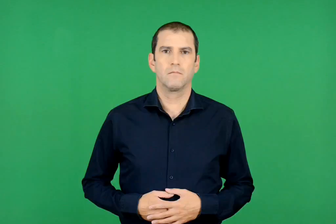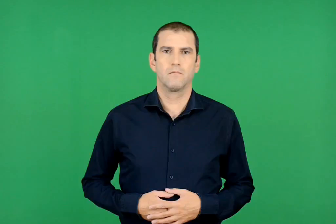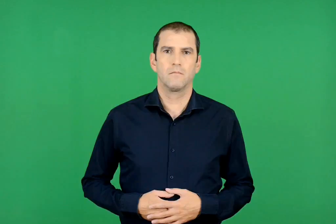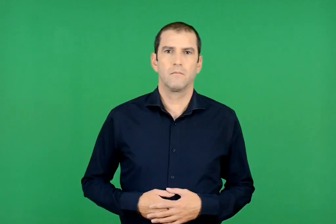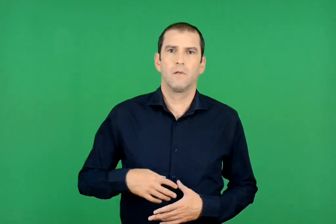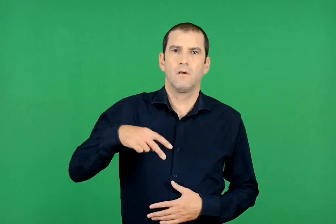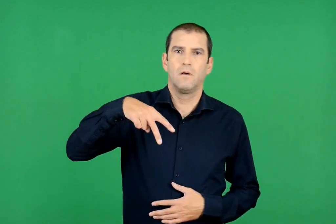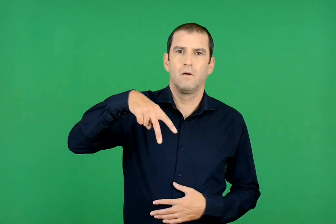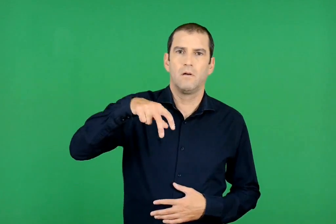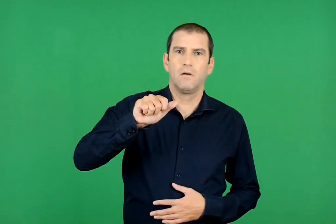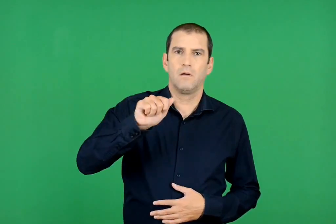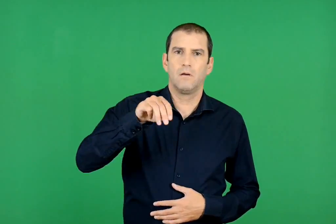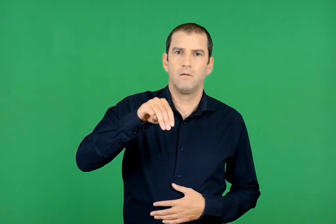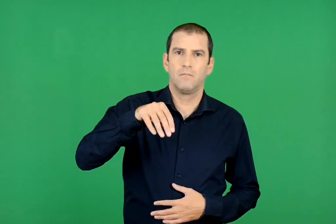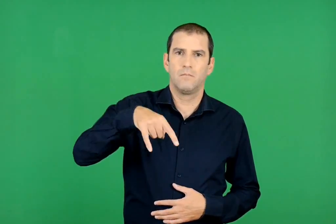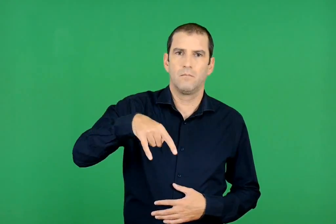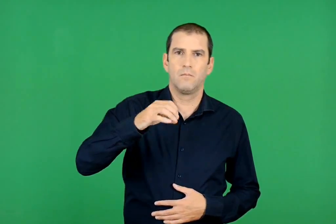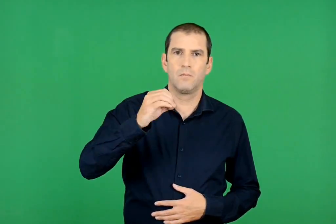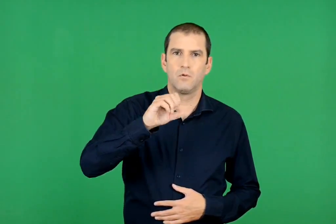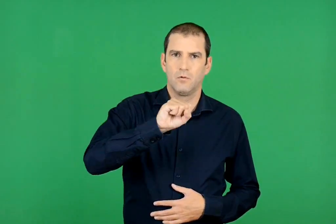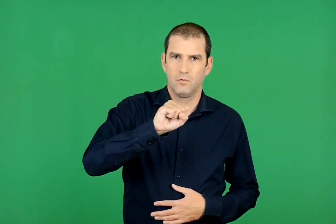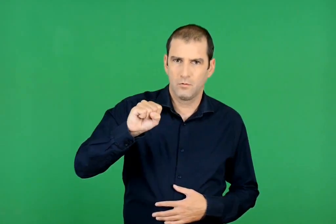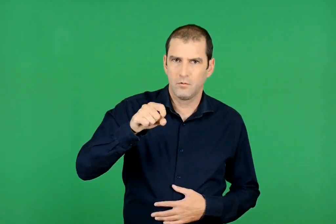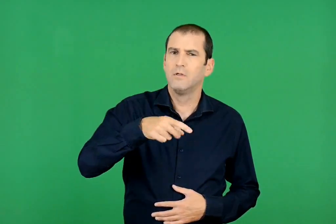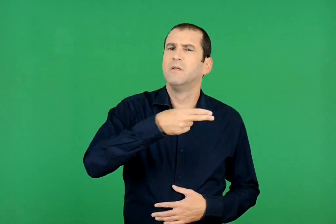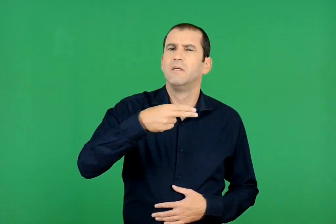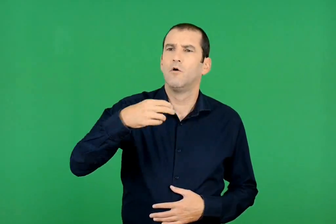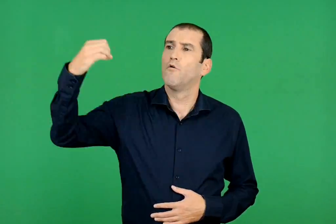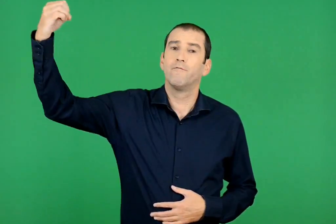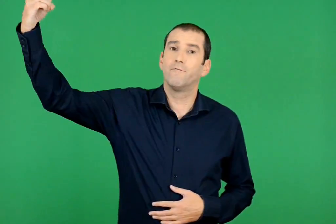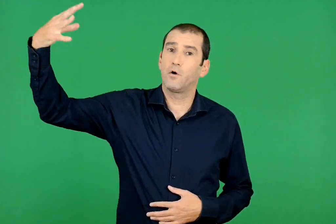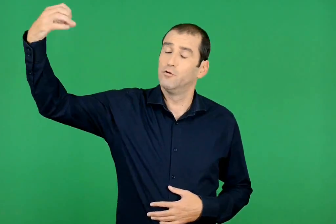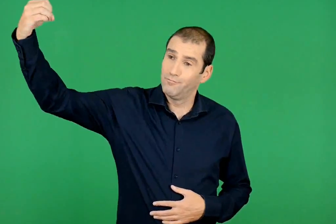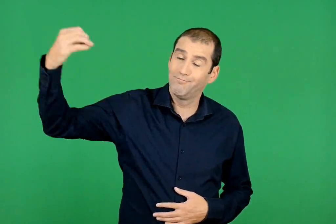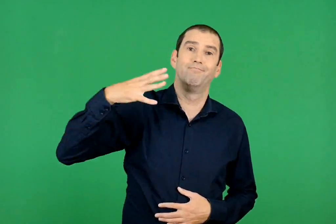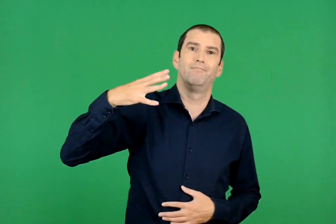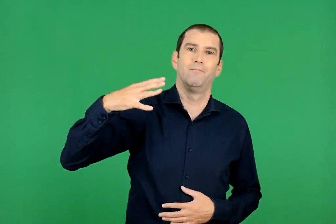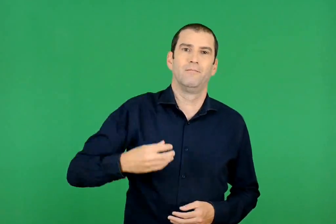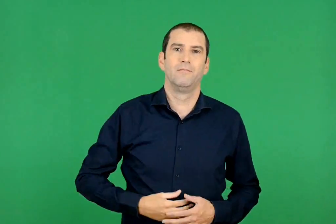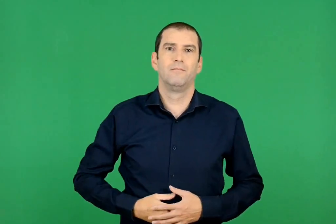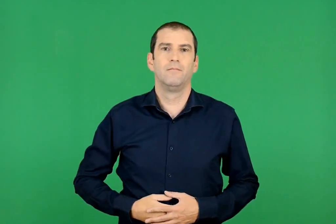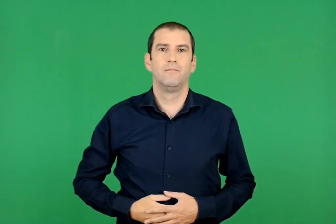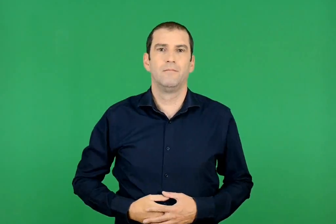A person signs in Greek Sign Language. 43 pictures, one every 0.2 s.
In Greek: λάμπος φως , λάμψη
